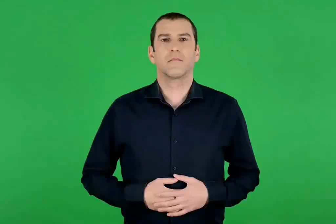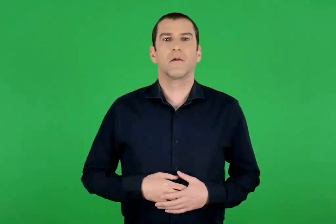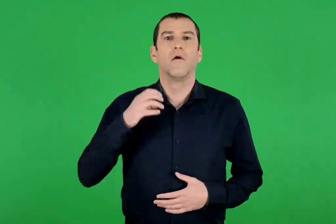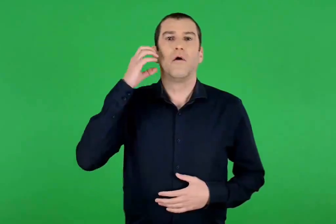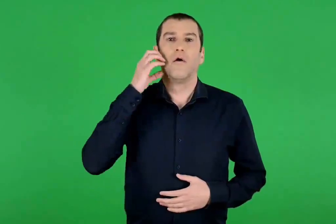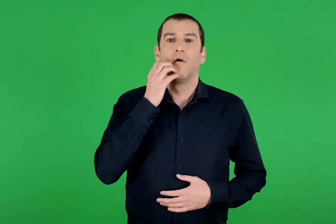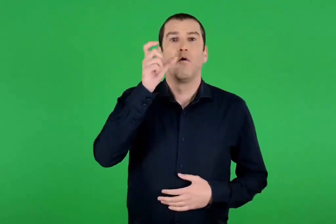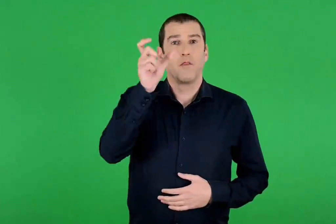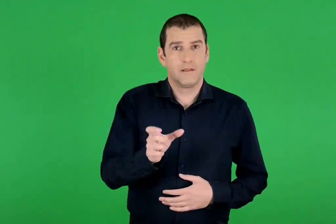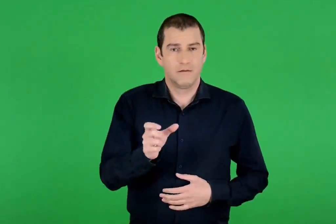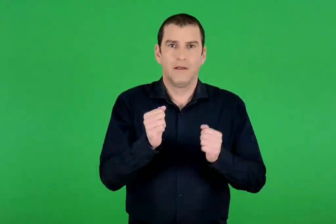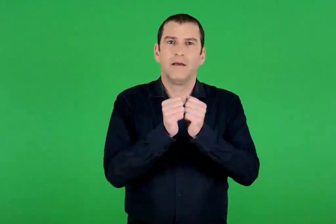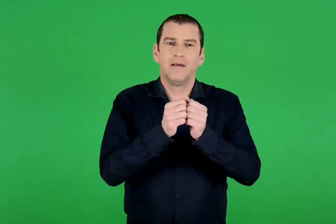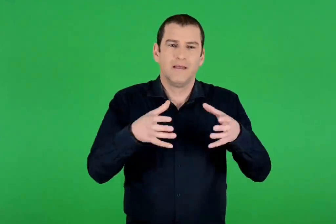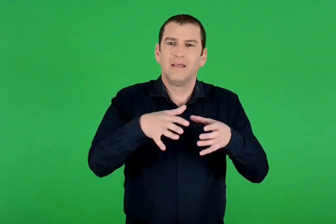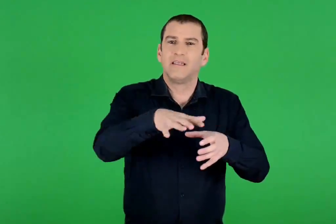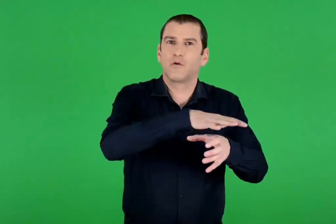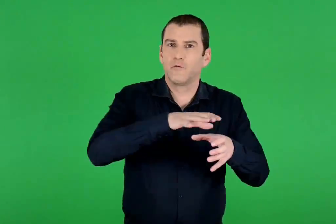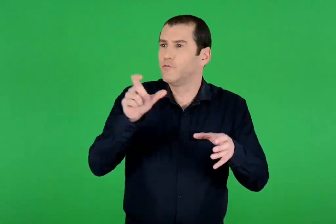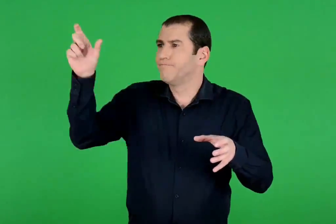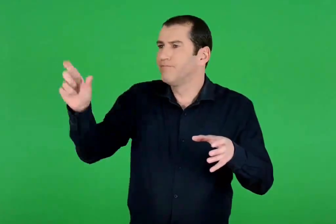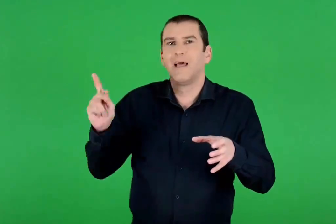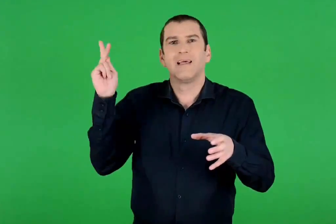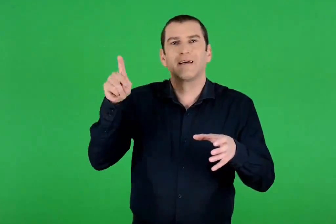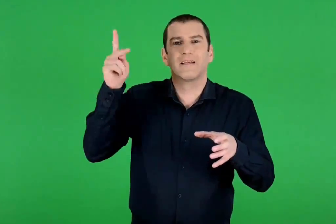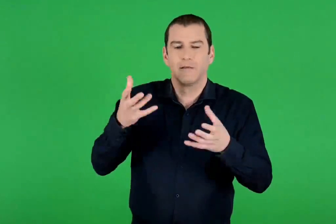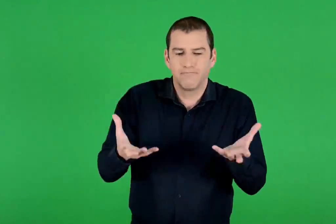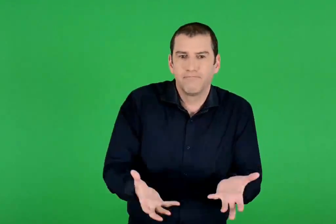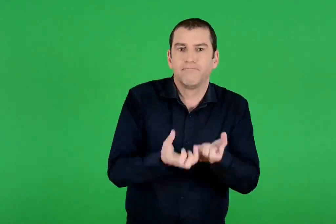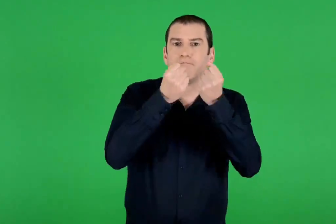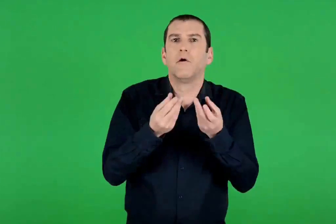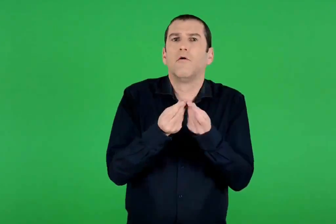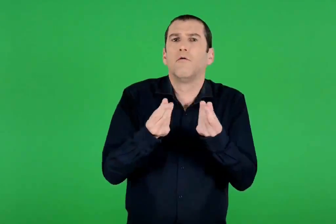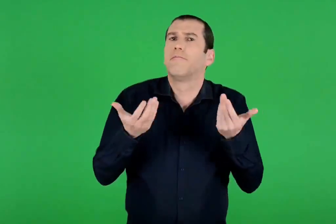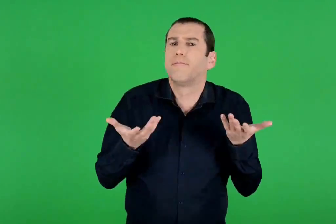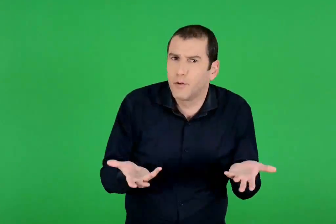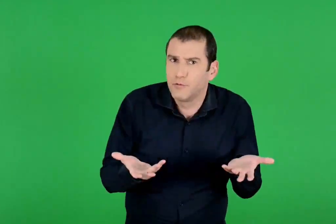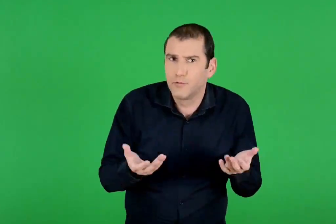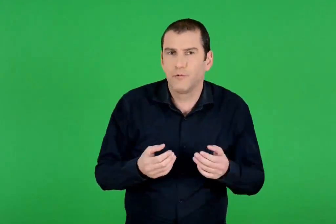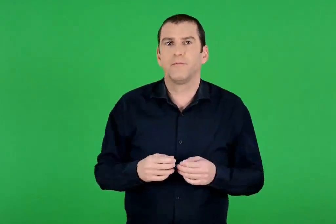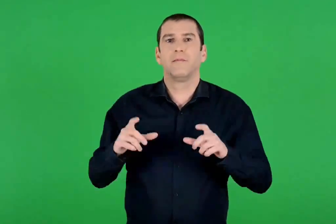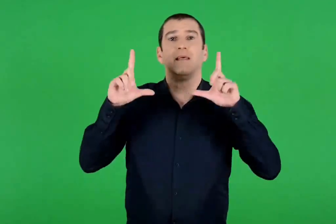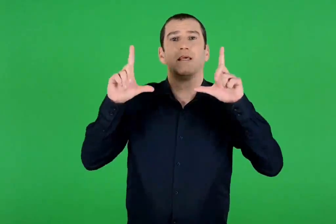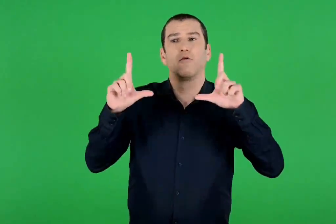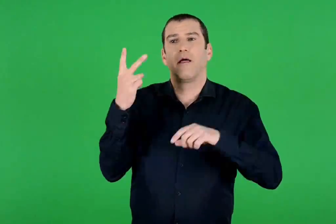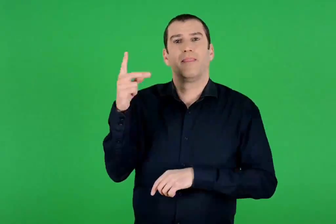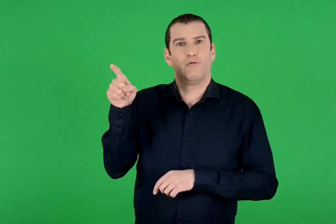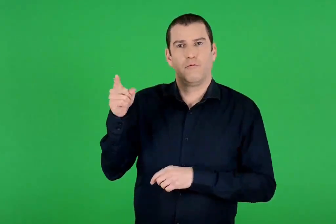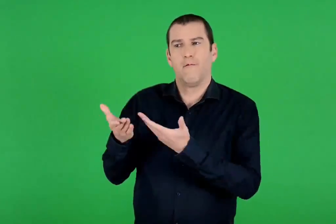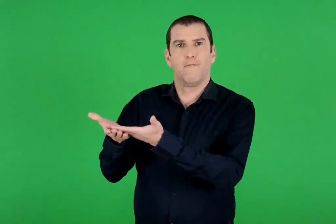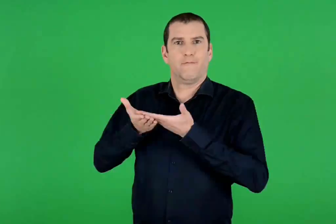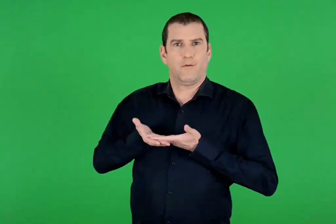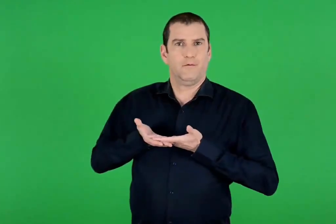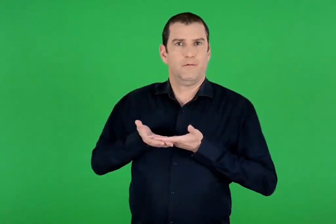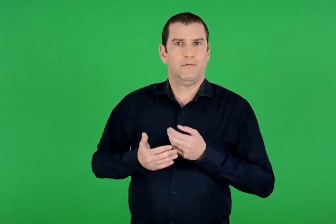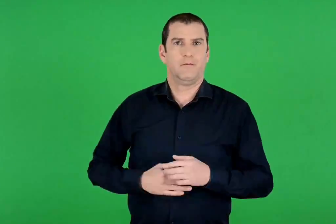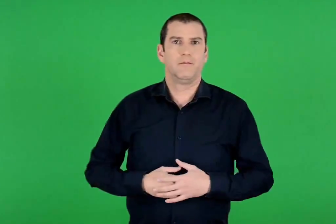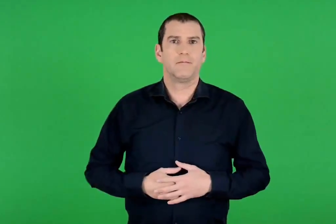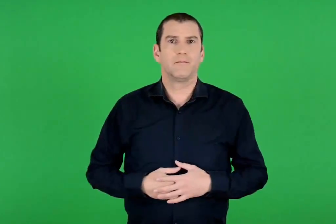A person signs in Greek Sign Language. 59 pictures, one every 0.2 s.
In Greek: με ποιο τρόπο σώζει ο οδυσσέας τους συντρόφους του από την κίρκη ; με βοηθάει η εικόνα 2
